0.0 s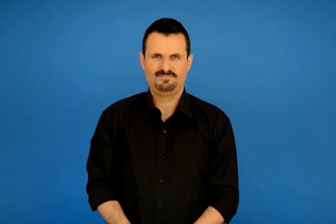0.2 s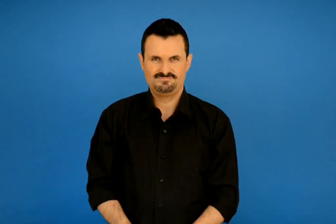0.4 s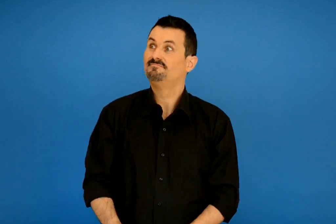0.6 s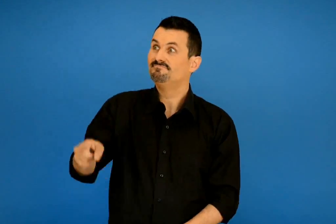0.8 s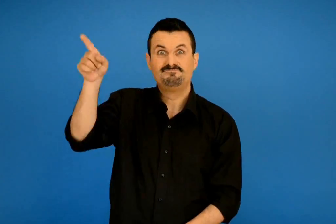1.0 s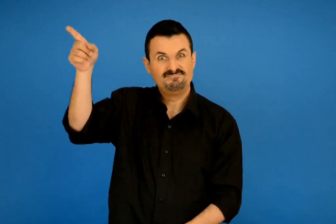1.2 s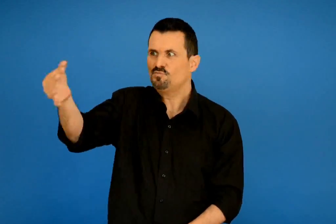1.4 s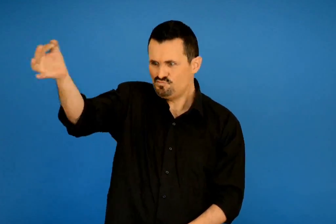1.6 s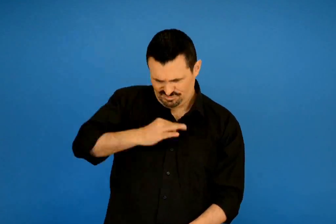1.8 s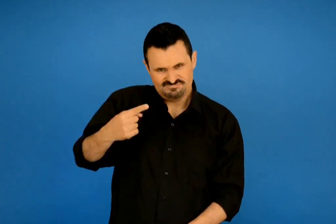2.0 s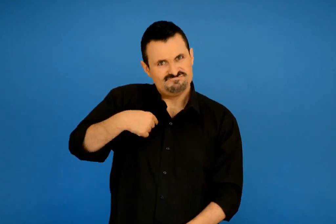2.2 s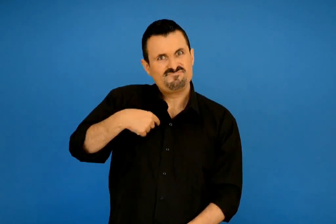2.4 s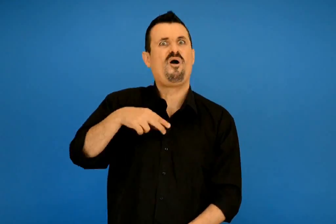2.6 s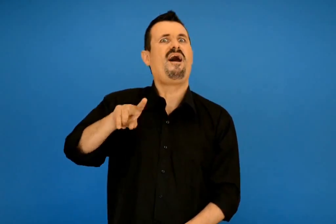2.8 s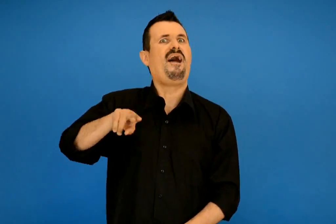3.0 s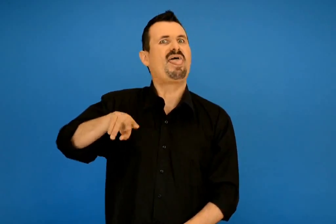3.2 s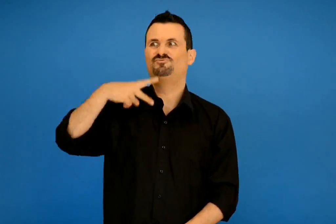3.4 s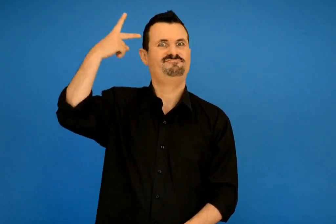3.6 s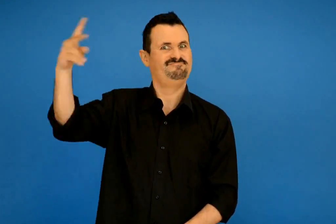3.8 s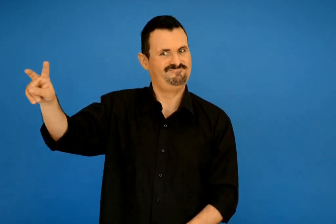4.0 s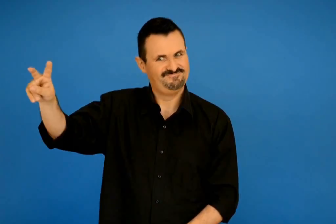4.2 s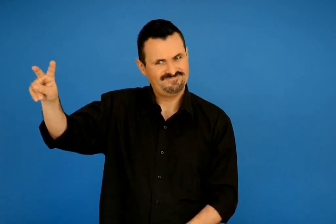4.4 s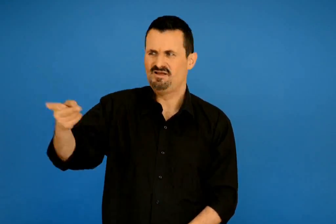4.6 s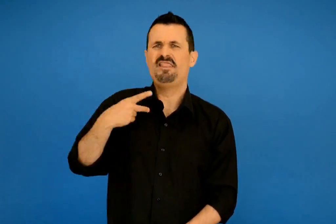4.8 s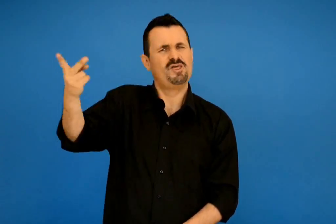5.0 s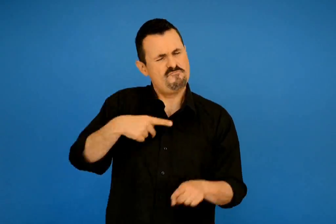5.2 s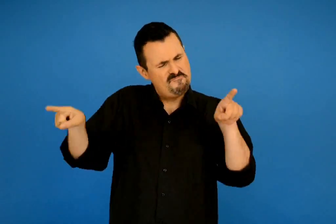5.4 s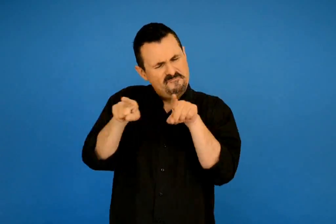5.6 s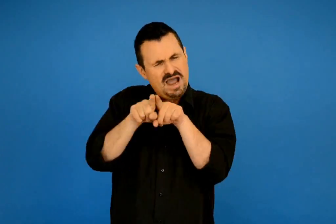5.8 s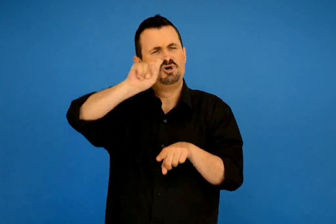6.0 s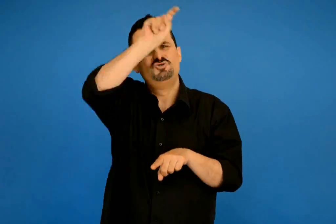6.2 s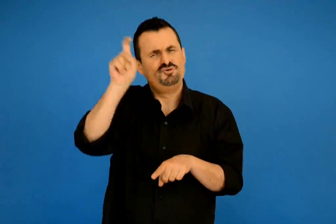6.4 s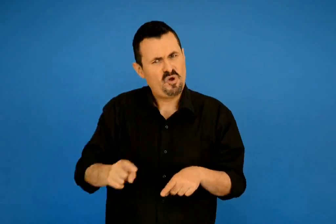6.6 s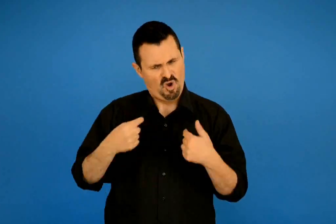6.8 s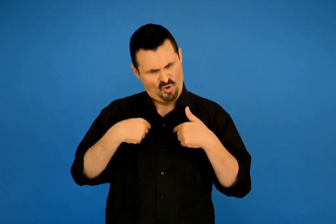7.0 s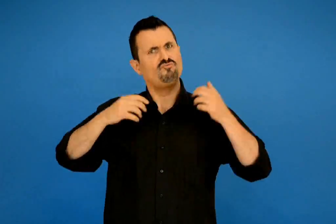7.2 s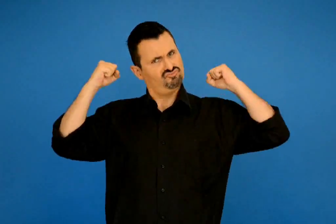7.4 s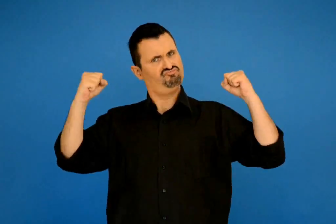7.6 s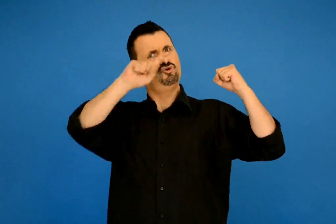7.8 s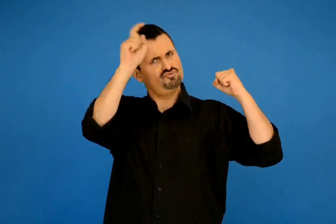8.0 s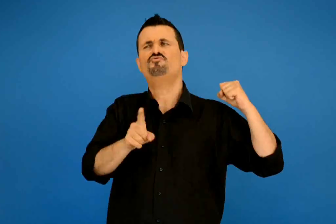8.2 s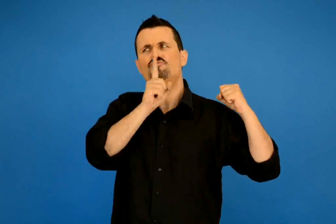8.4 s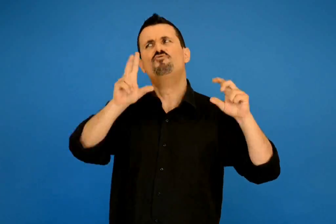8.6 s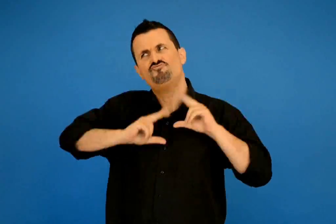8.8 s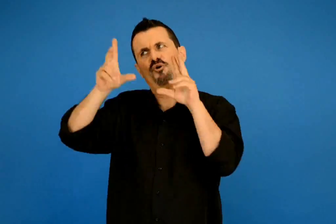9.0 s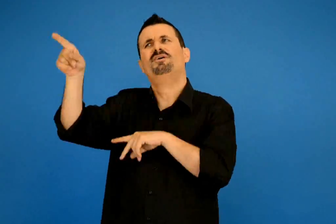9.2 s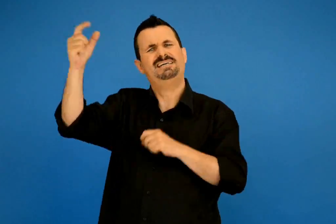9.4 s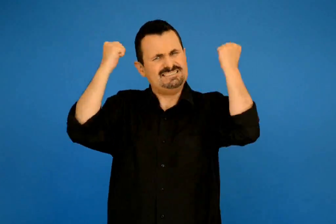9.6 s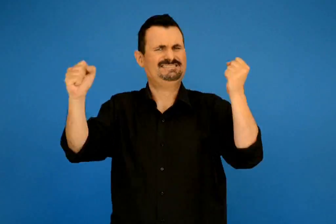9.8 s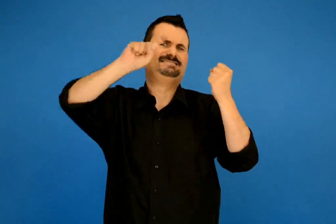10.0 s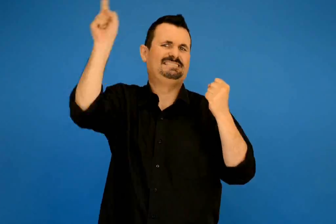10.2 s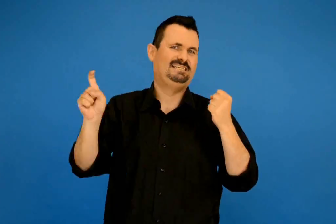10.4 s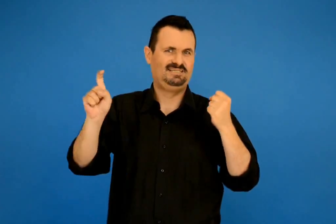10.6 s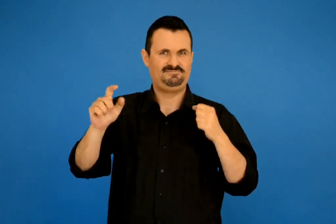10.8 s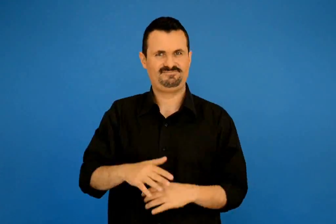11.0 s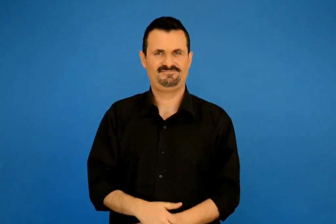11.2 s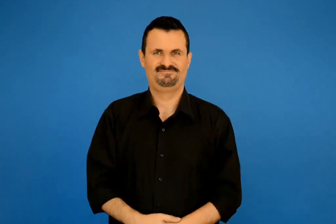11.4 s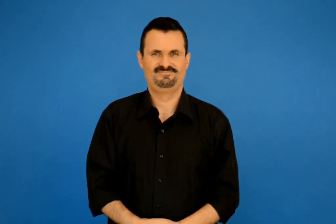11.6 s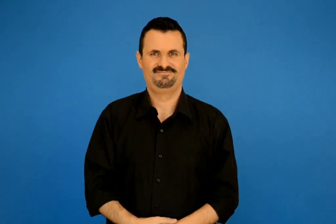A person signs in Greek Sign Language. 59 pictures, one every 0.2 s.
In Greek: να με λέει κι αδερφό του και να ζήσουμε μαζί όσο ζω κι όσο θα ζει
